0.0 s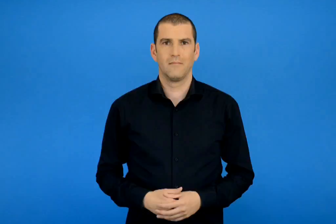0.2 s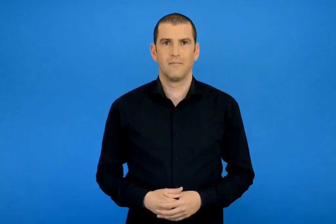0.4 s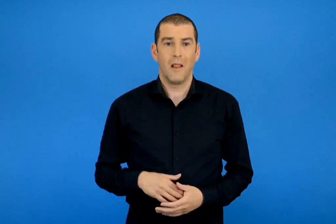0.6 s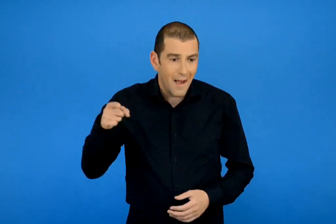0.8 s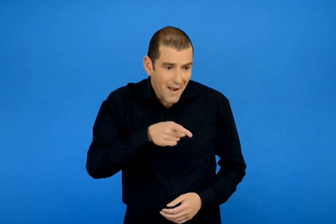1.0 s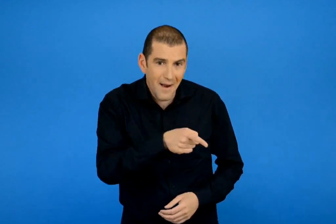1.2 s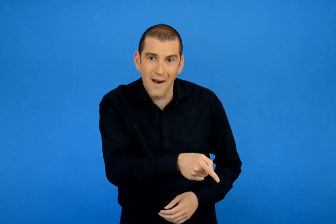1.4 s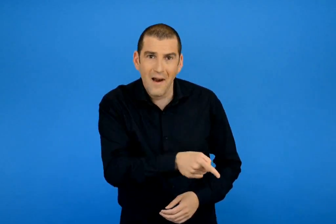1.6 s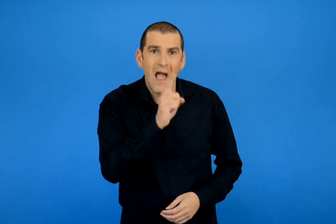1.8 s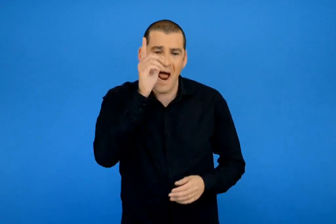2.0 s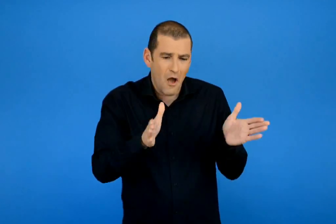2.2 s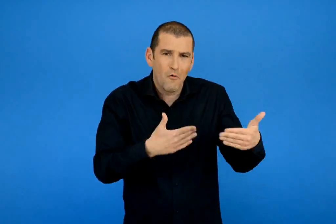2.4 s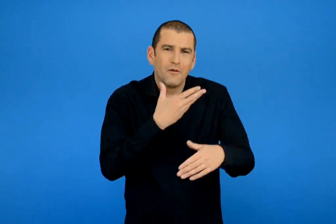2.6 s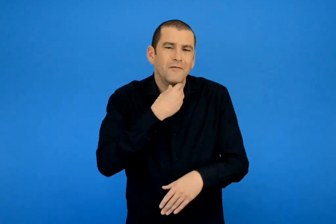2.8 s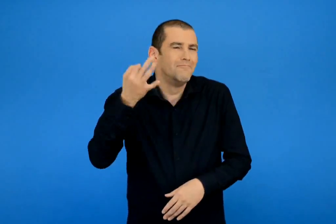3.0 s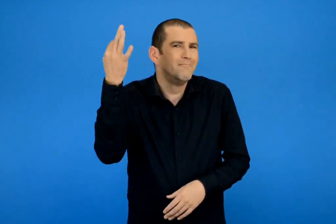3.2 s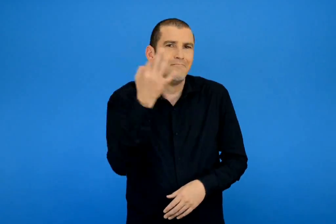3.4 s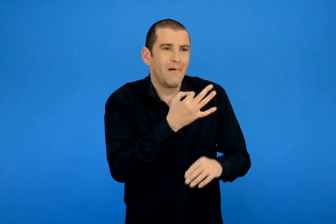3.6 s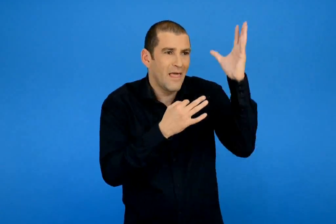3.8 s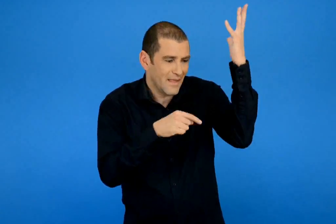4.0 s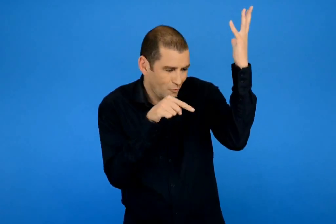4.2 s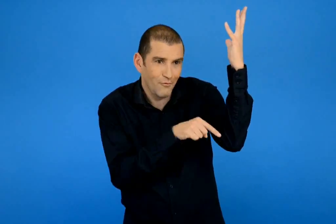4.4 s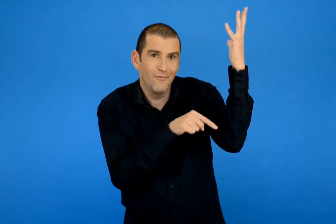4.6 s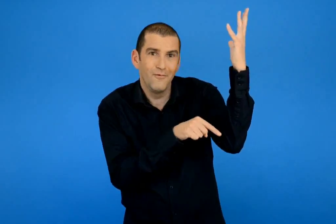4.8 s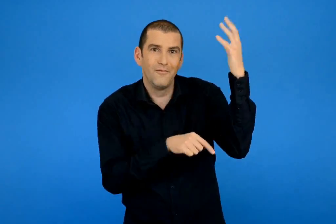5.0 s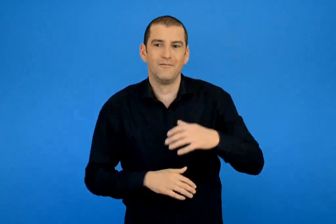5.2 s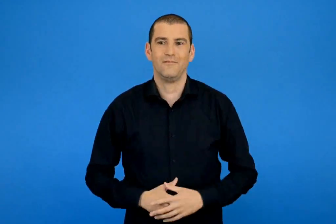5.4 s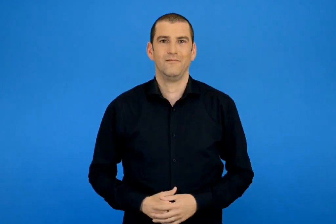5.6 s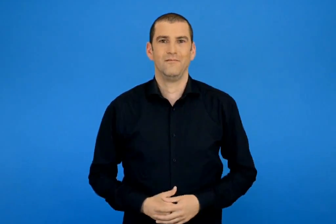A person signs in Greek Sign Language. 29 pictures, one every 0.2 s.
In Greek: α ένα όμορφο κουτί κάτω από το δέντρο
